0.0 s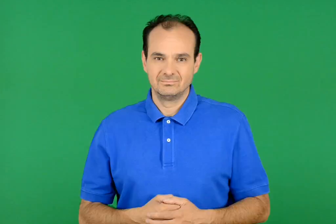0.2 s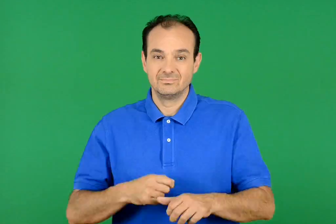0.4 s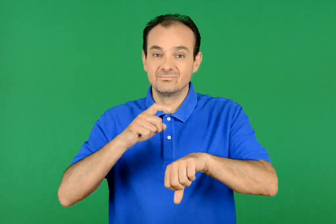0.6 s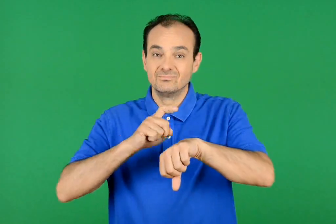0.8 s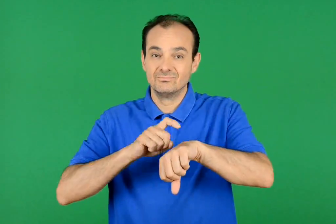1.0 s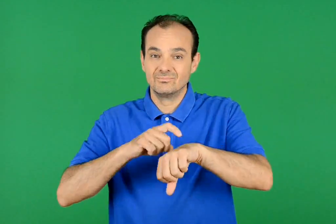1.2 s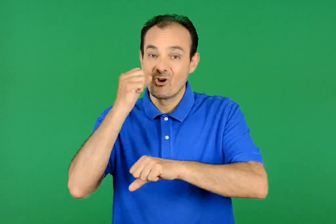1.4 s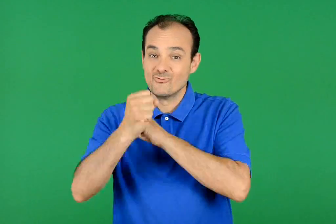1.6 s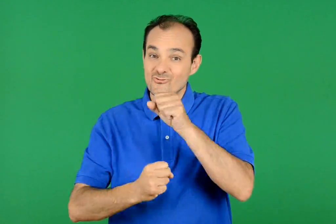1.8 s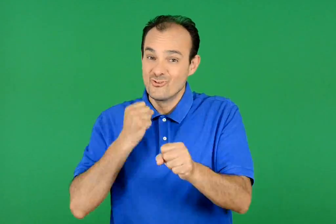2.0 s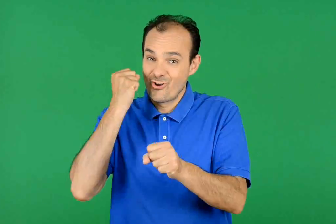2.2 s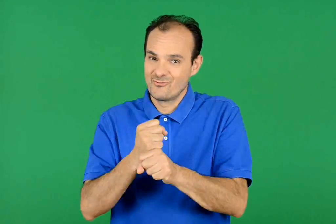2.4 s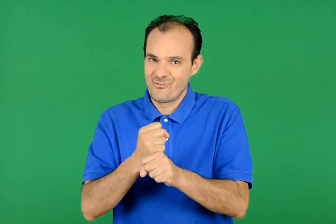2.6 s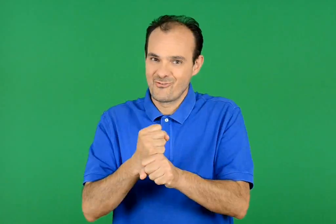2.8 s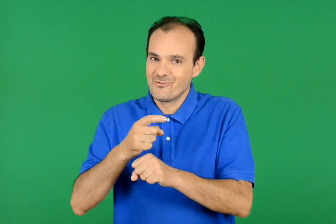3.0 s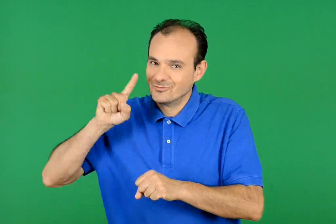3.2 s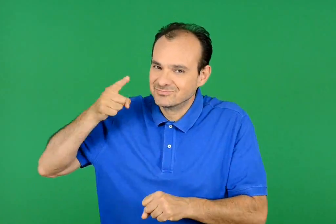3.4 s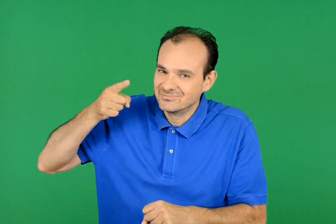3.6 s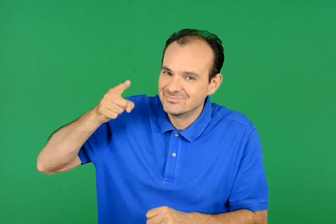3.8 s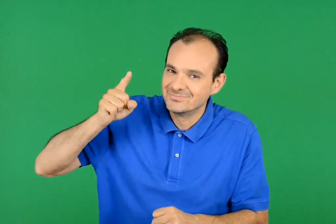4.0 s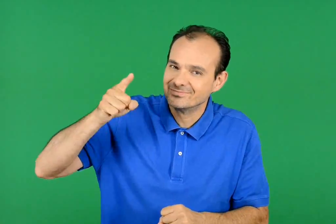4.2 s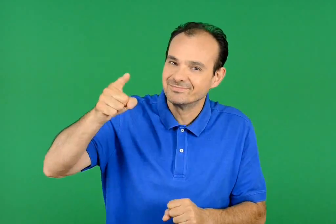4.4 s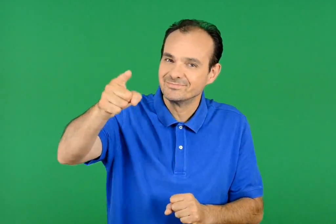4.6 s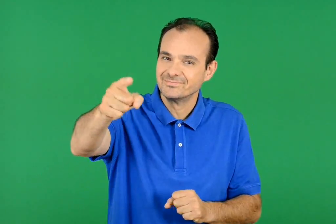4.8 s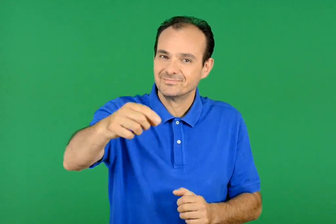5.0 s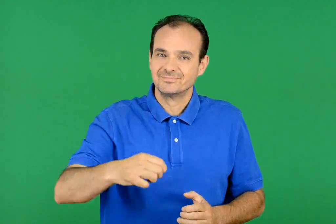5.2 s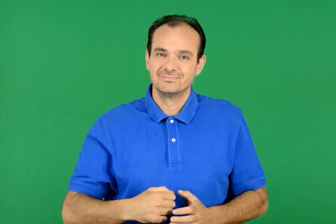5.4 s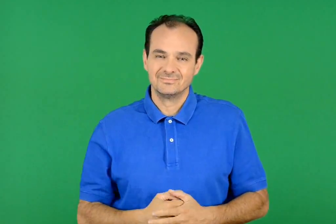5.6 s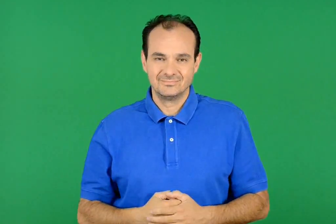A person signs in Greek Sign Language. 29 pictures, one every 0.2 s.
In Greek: ταξιδεύω στον χρόνο
